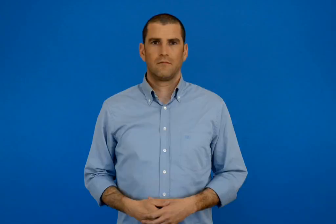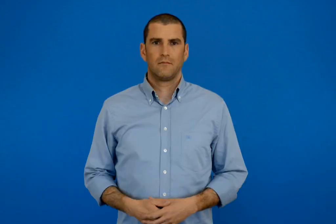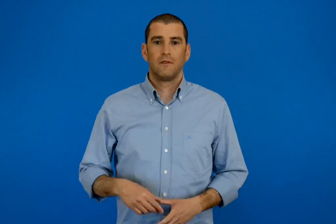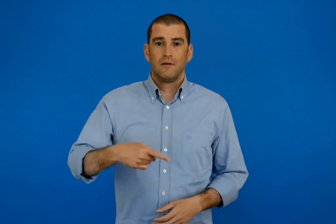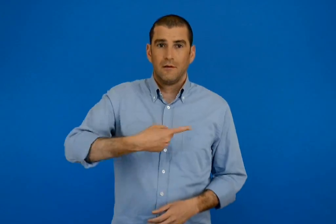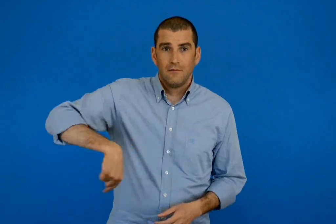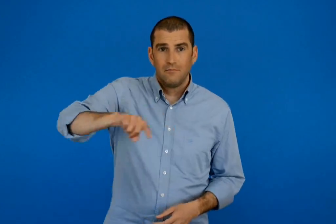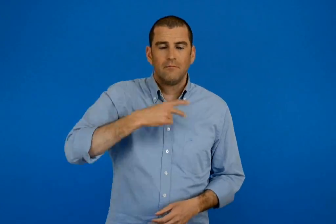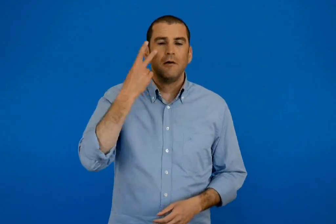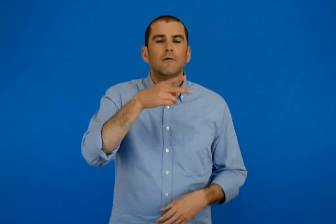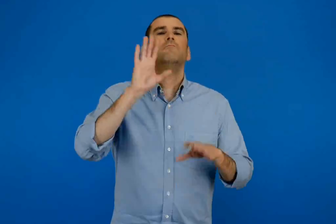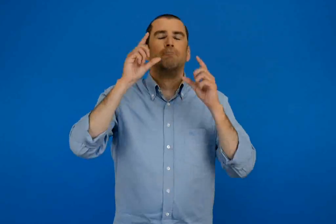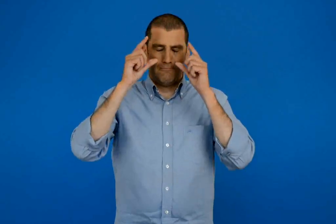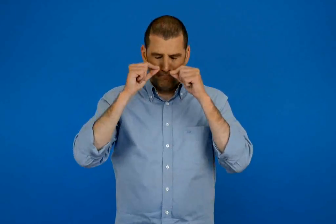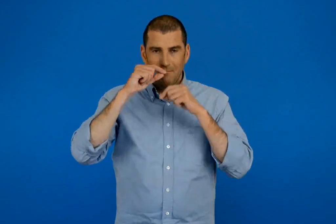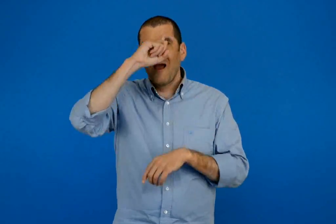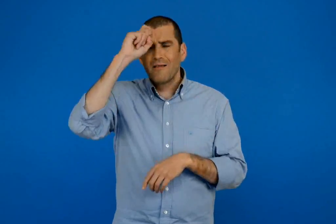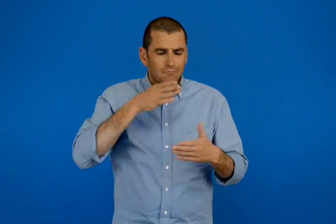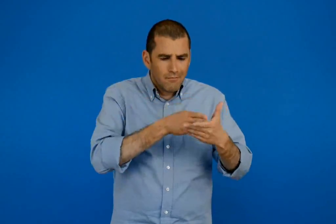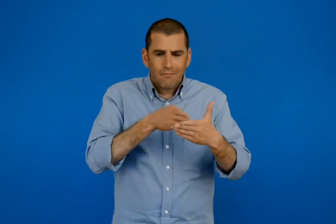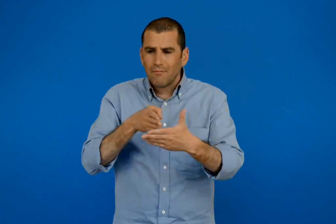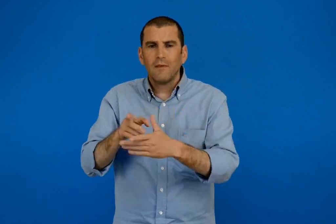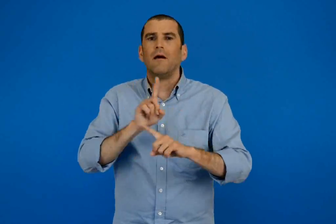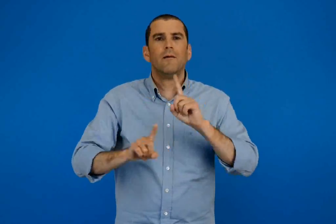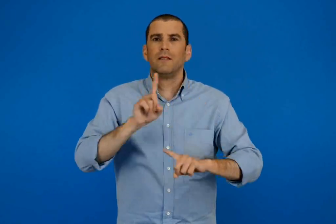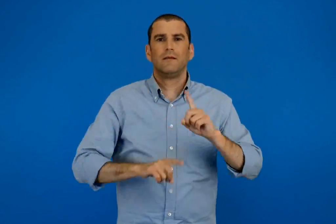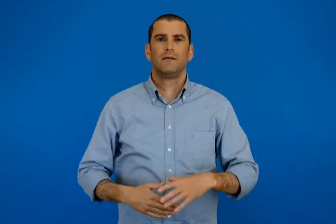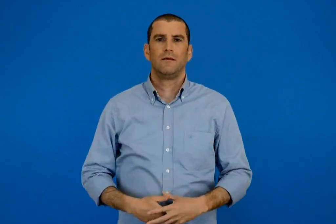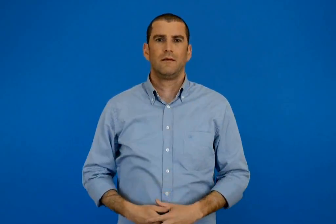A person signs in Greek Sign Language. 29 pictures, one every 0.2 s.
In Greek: ποιες δυσκολίες έχουμε όταν δε βλέπουμε ;
